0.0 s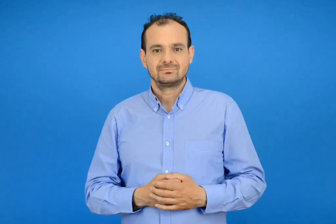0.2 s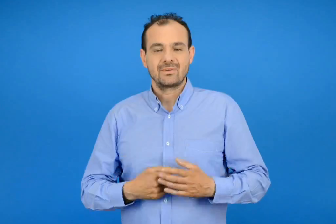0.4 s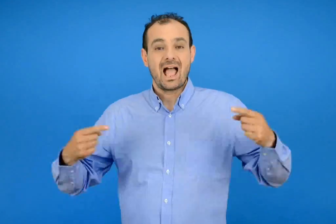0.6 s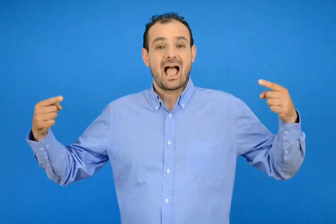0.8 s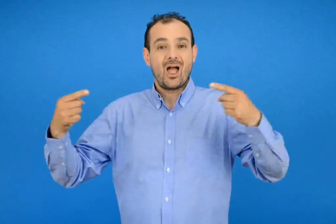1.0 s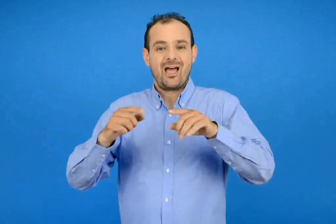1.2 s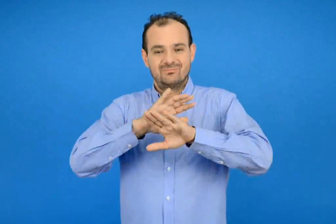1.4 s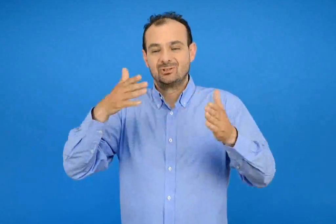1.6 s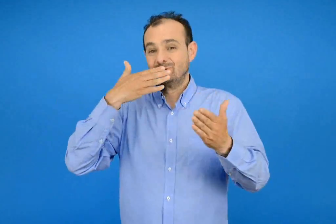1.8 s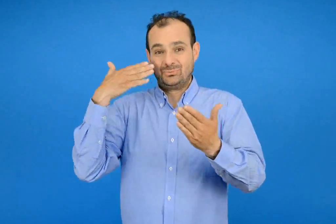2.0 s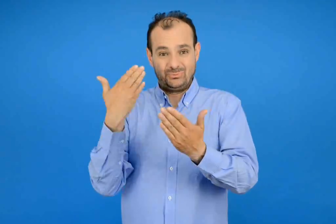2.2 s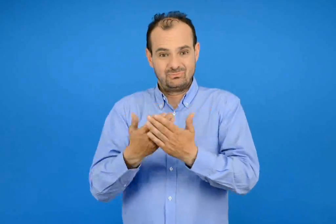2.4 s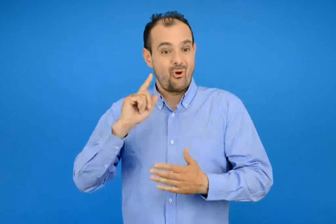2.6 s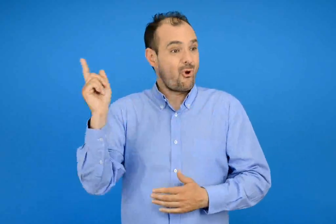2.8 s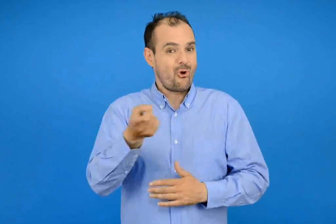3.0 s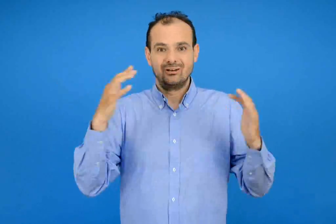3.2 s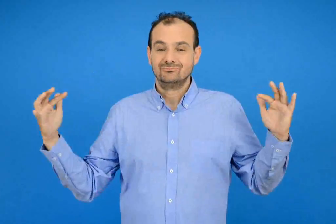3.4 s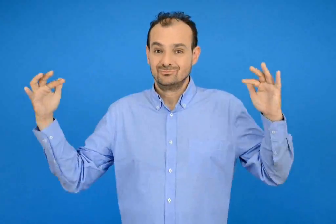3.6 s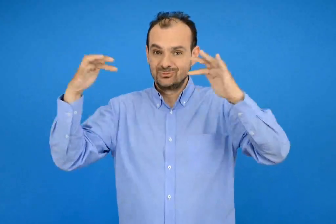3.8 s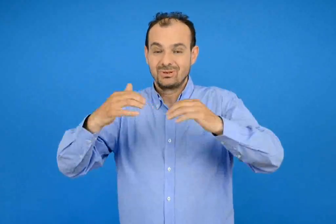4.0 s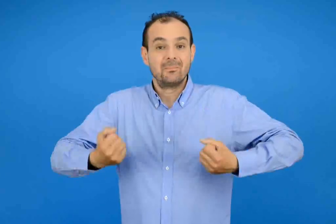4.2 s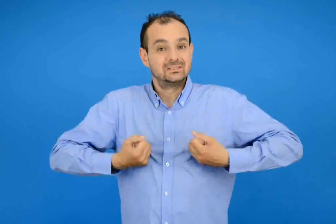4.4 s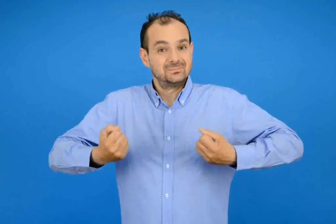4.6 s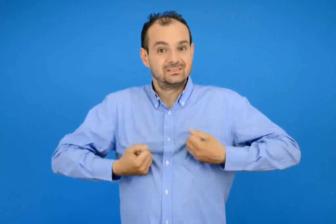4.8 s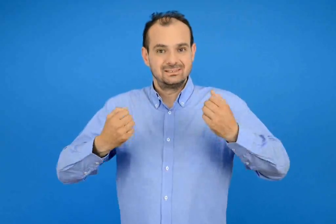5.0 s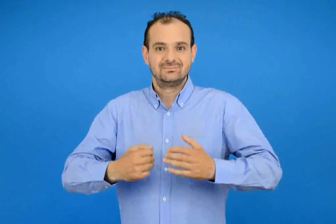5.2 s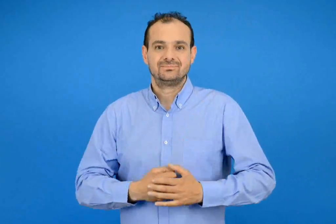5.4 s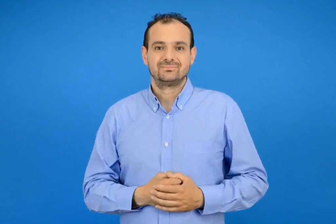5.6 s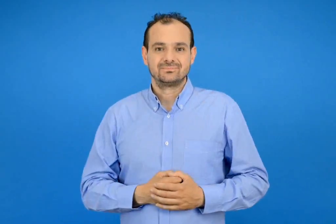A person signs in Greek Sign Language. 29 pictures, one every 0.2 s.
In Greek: όταν τέλειωσε ο αγώνας όλοι πήγαν να παίξουν
